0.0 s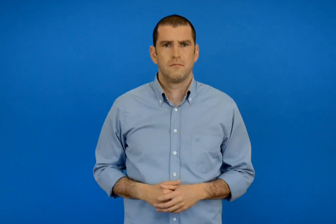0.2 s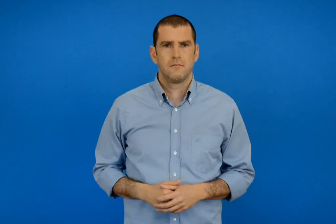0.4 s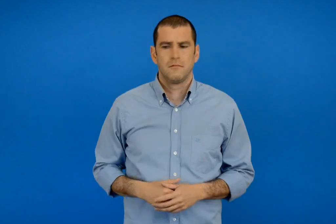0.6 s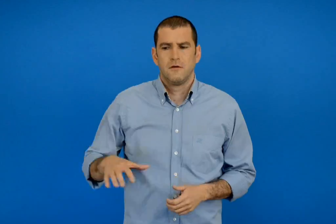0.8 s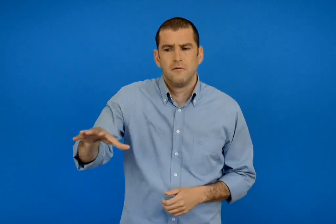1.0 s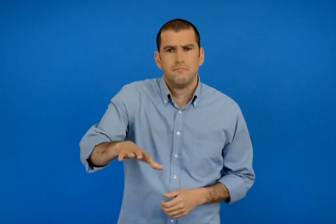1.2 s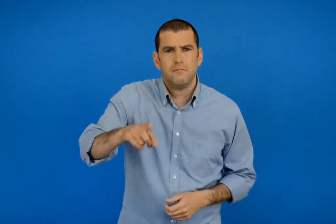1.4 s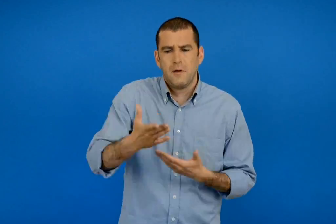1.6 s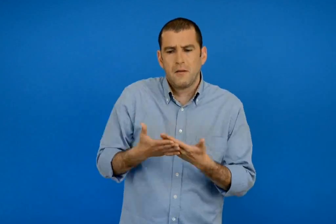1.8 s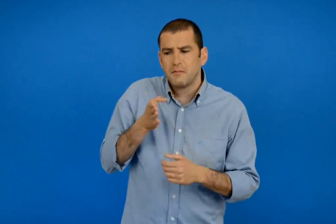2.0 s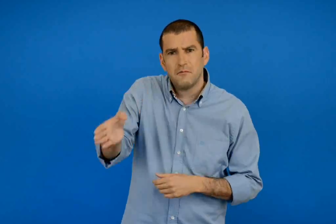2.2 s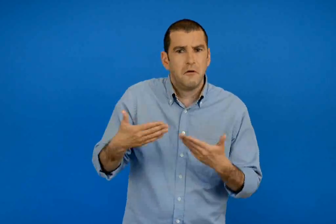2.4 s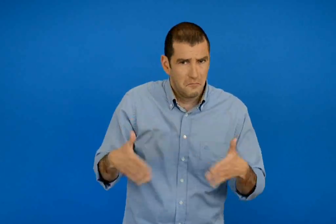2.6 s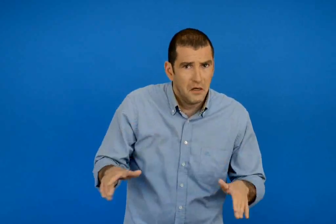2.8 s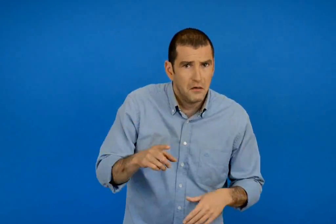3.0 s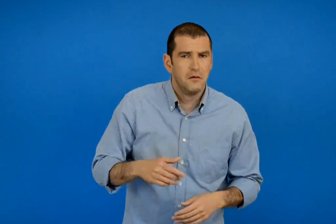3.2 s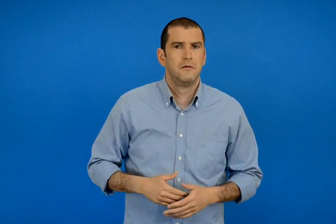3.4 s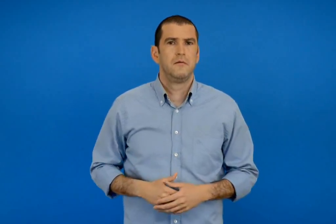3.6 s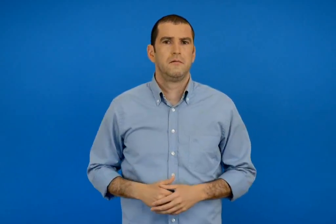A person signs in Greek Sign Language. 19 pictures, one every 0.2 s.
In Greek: τους έχεις επισκεφτεί ;
